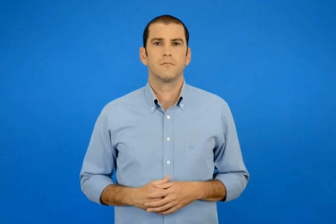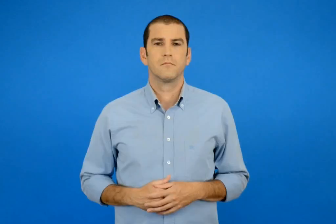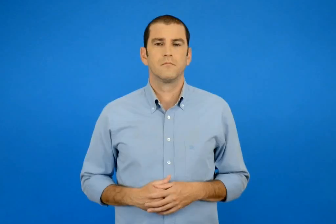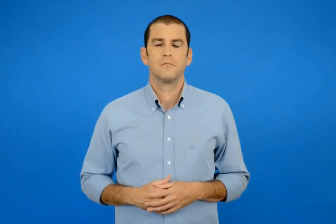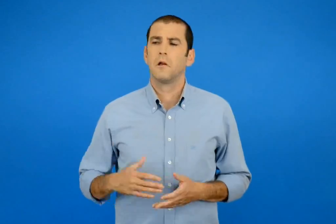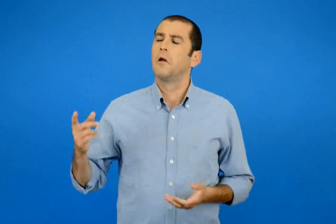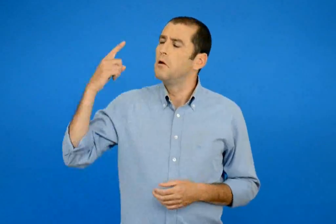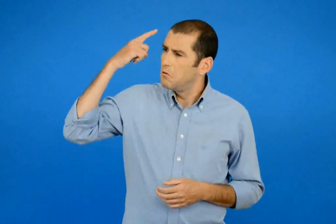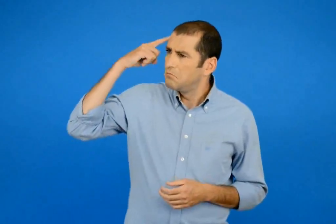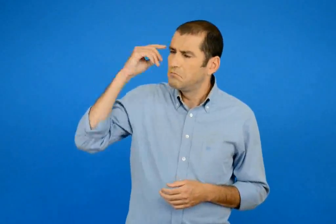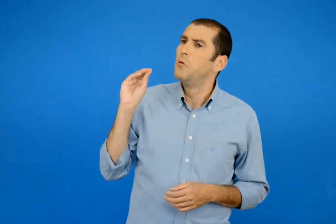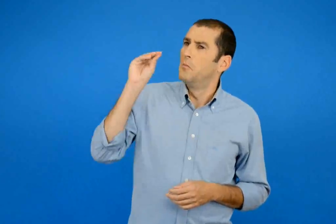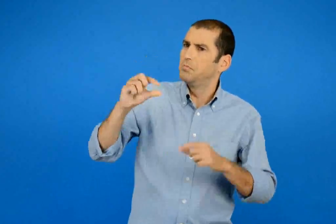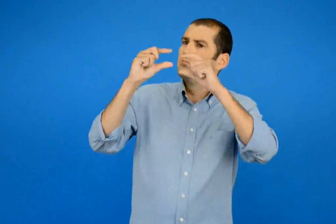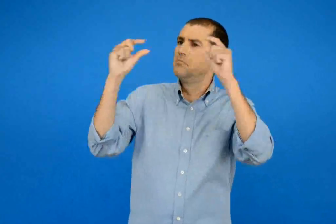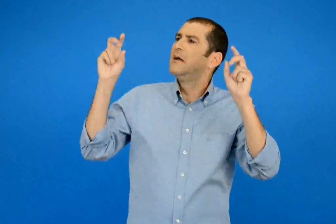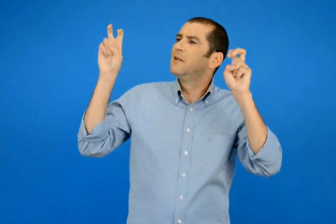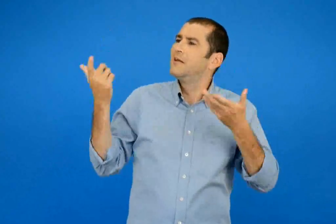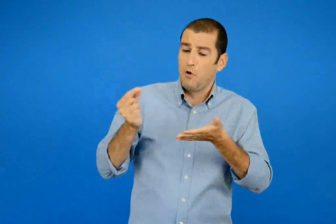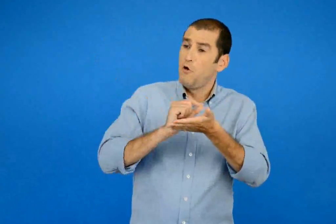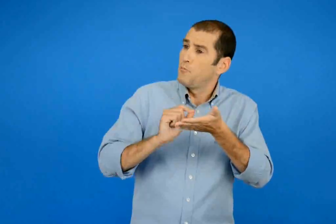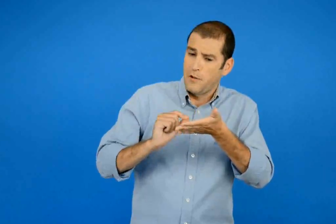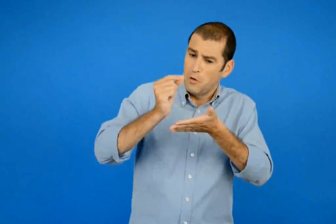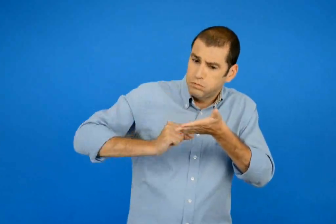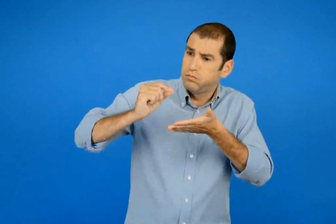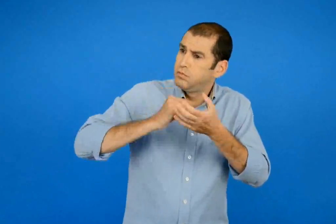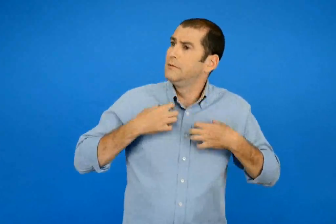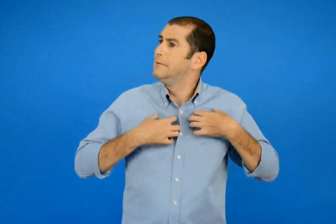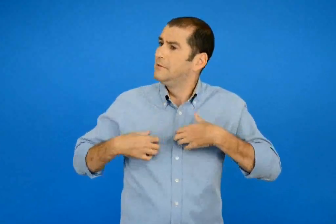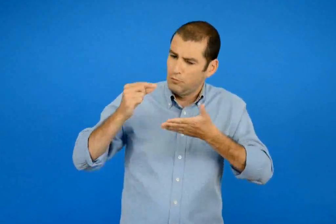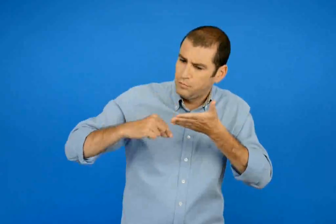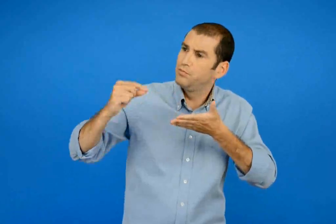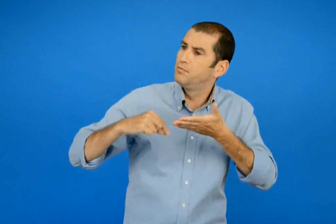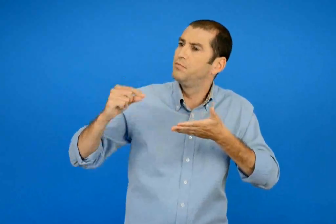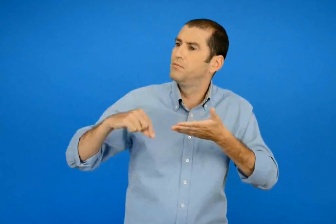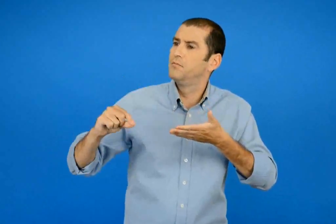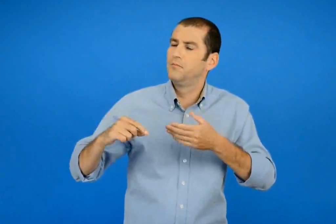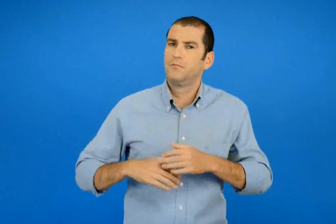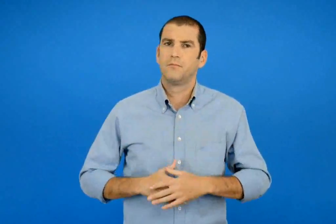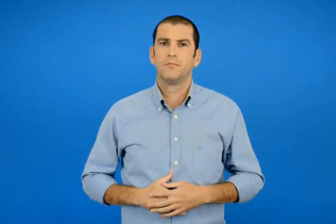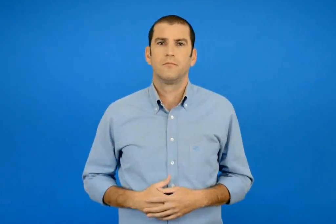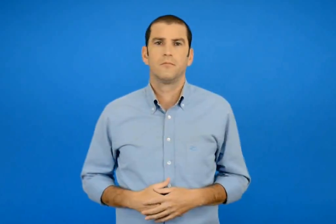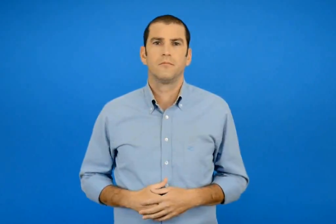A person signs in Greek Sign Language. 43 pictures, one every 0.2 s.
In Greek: τι θα λέγατε να την ονομάσουμε τα ανήσυχα μολύβια ;
